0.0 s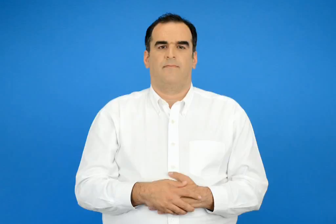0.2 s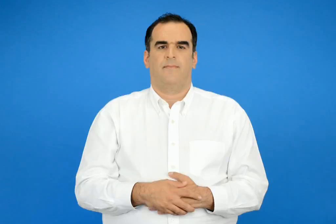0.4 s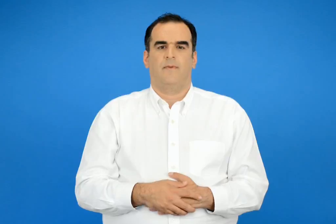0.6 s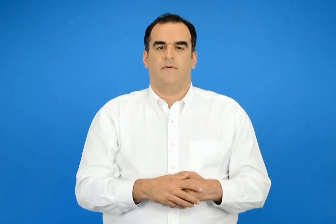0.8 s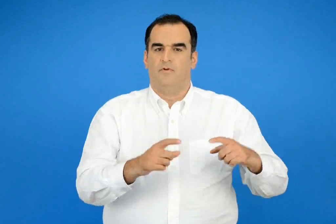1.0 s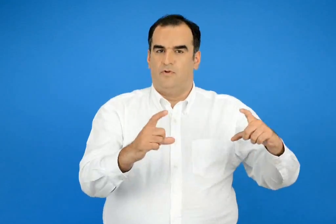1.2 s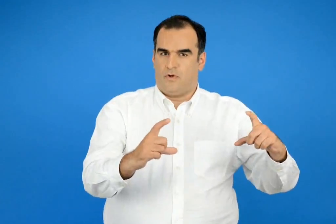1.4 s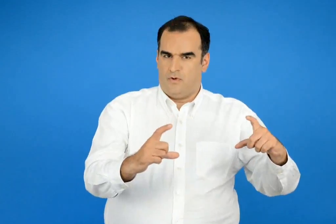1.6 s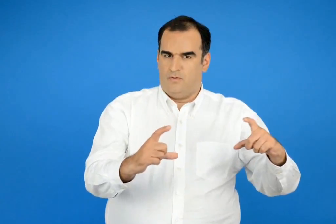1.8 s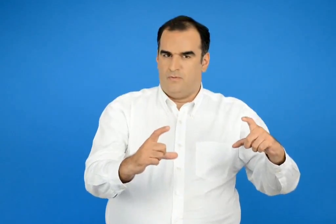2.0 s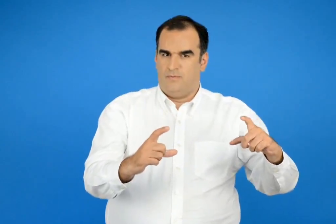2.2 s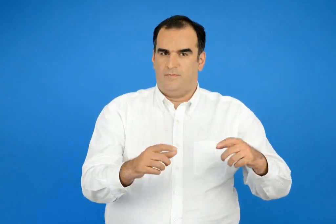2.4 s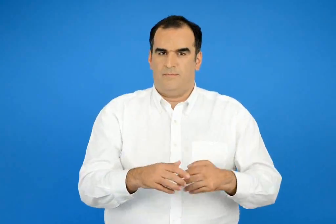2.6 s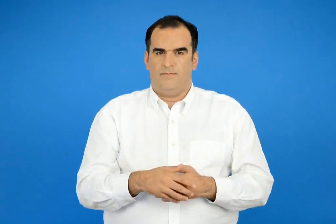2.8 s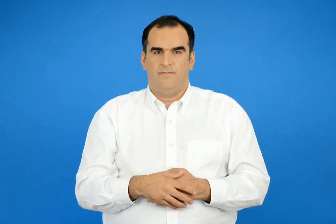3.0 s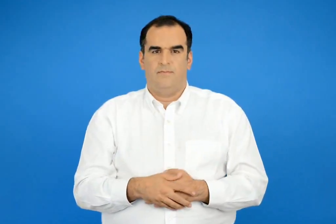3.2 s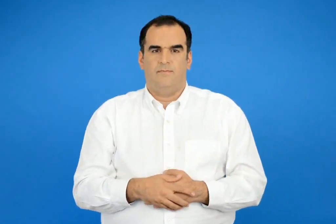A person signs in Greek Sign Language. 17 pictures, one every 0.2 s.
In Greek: στρογγυλός
